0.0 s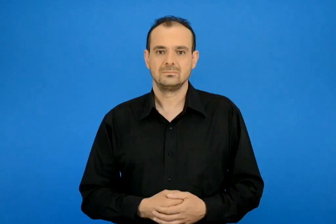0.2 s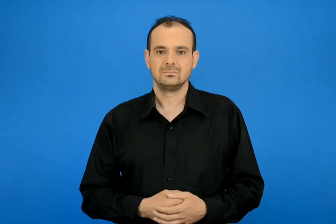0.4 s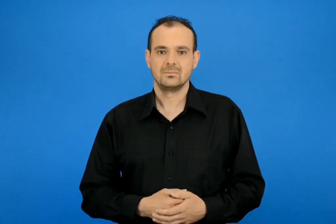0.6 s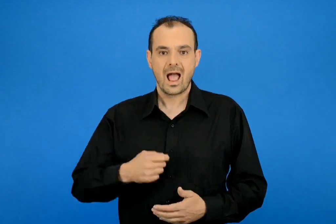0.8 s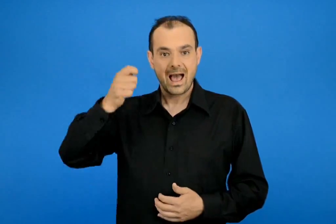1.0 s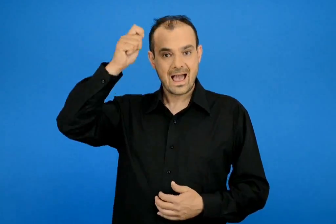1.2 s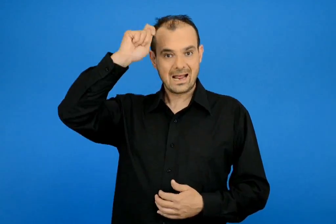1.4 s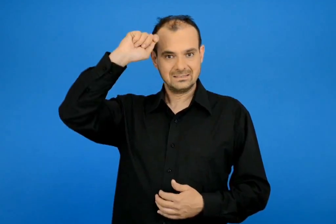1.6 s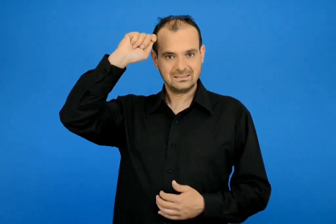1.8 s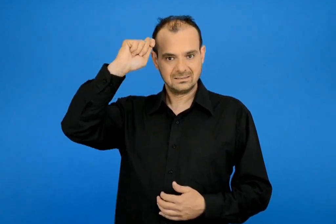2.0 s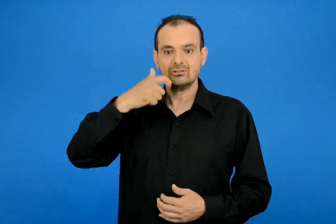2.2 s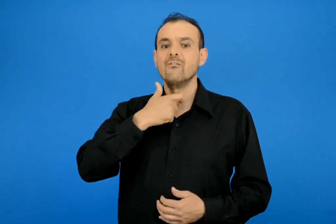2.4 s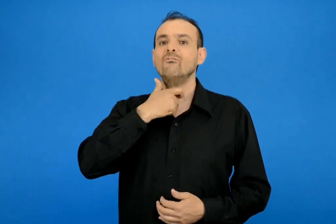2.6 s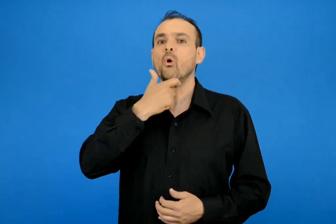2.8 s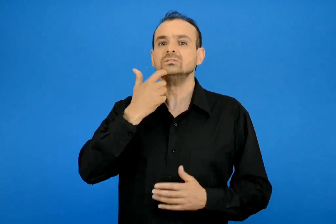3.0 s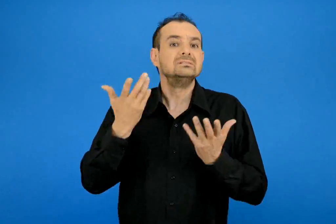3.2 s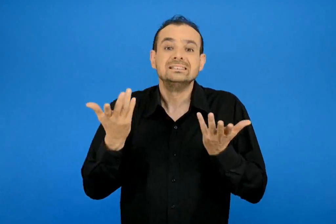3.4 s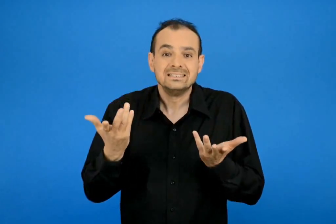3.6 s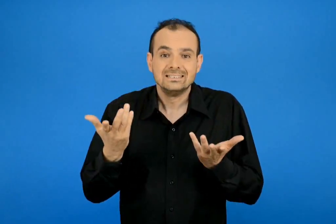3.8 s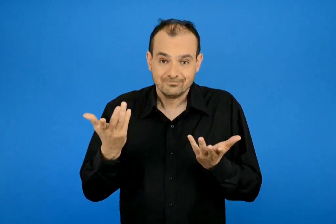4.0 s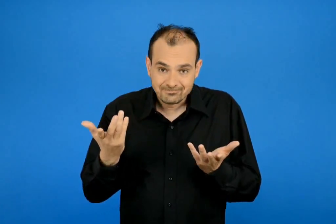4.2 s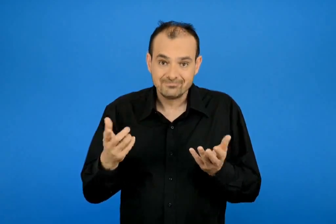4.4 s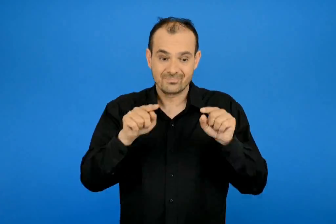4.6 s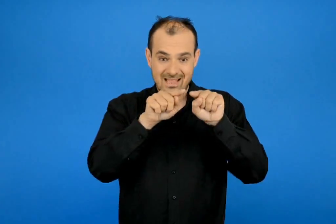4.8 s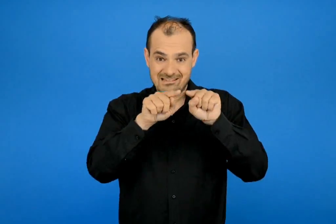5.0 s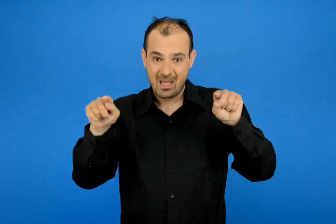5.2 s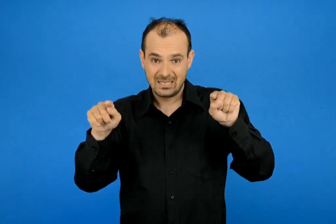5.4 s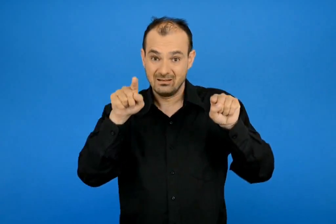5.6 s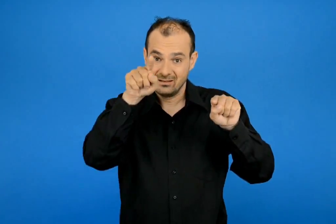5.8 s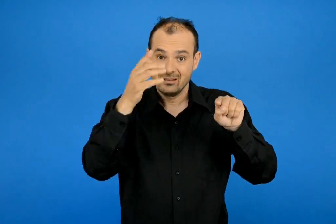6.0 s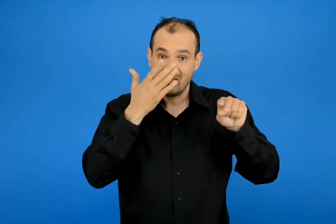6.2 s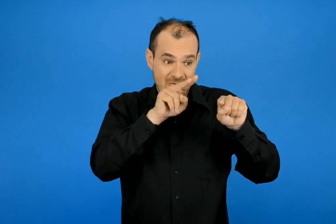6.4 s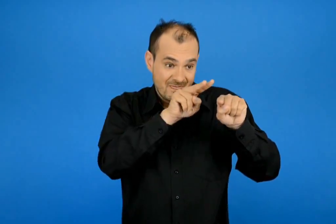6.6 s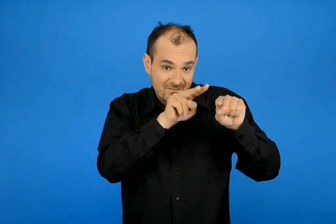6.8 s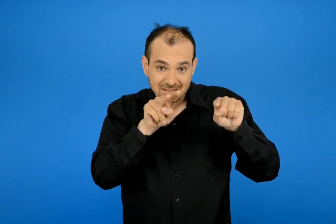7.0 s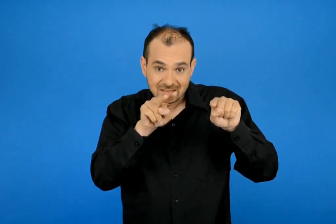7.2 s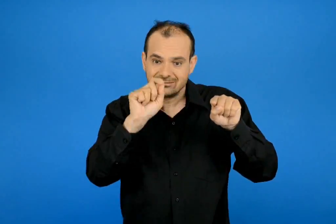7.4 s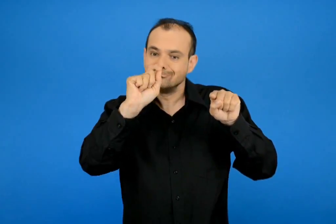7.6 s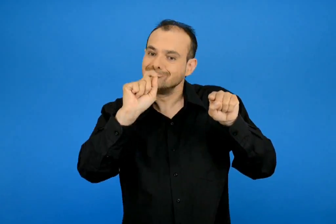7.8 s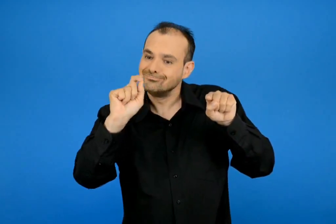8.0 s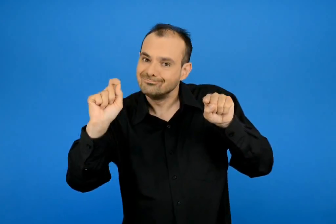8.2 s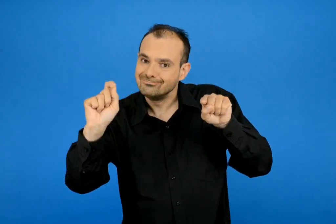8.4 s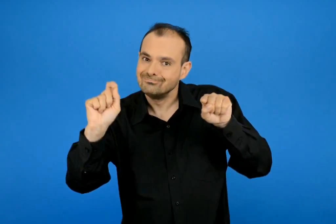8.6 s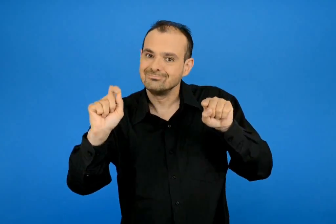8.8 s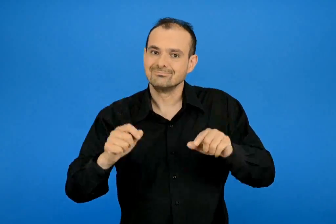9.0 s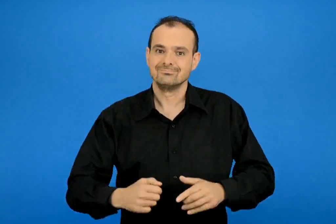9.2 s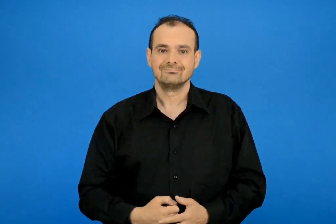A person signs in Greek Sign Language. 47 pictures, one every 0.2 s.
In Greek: διάβασε και γράψε στη γραμμή τι φωνάζει ο άρης
